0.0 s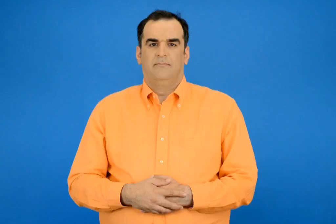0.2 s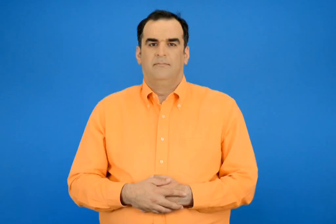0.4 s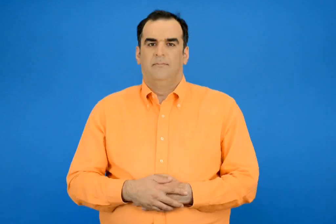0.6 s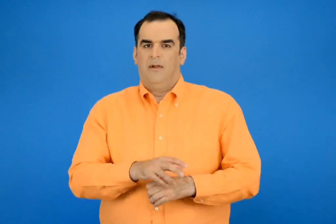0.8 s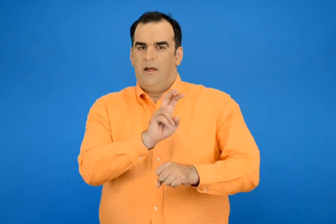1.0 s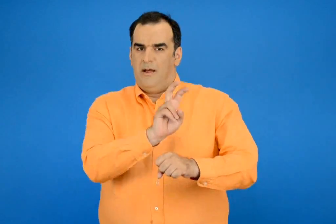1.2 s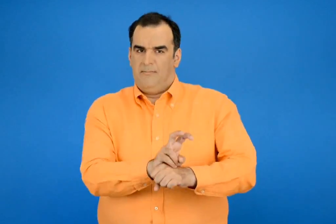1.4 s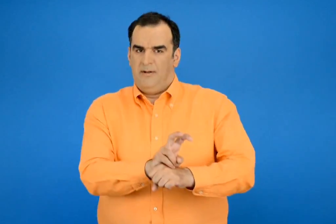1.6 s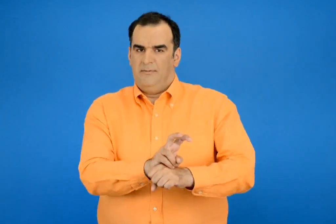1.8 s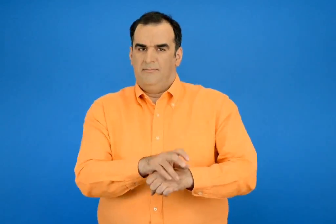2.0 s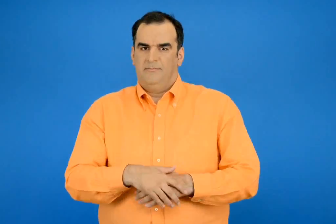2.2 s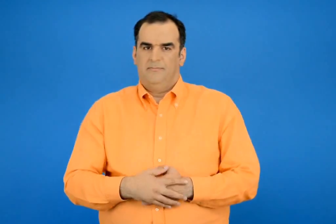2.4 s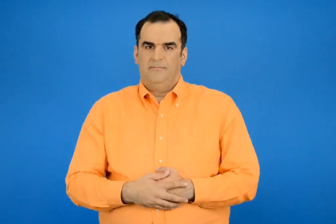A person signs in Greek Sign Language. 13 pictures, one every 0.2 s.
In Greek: έμειναν
